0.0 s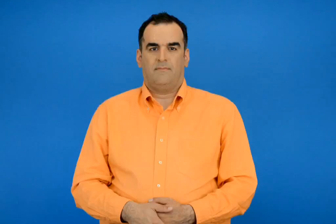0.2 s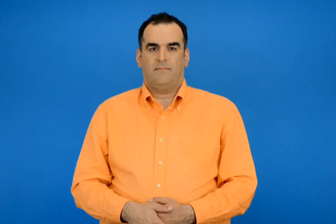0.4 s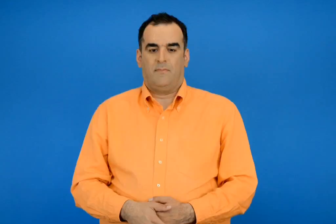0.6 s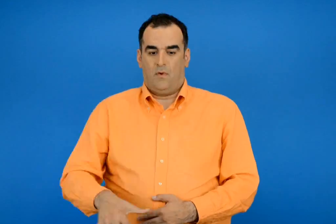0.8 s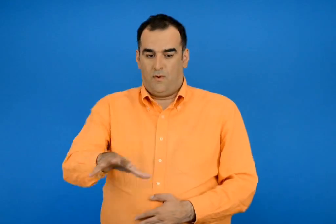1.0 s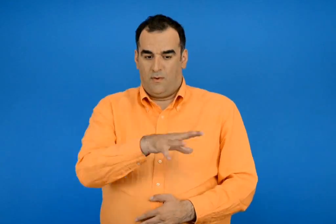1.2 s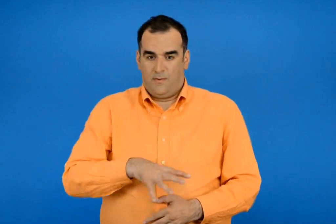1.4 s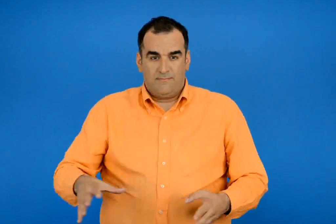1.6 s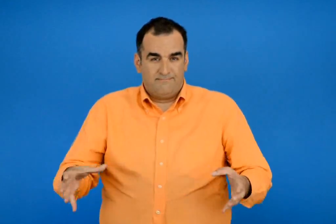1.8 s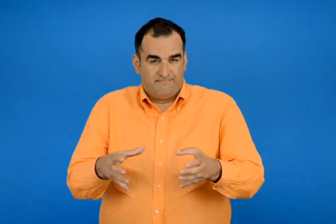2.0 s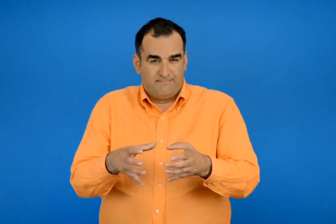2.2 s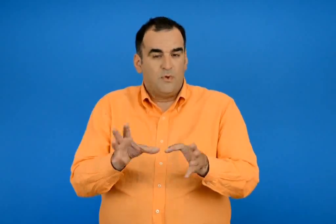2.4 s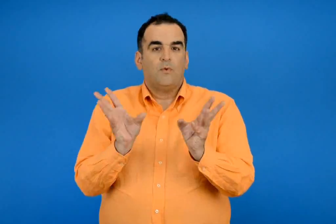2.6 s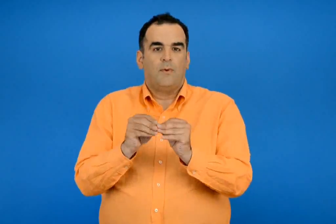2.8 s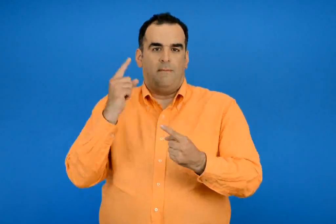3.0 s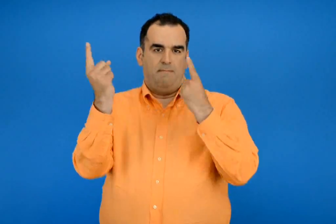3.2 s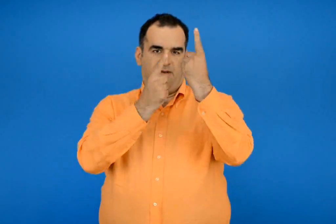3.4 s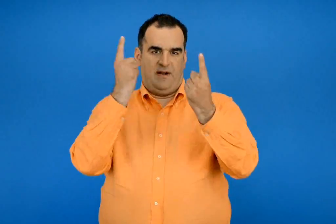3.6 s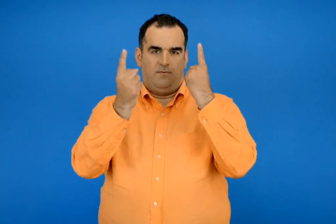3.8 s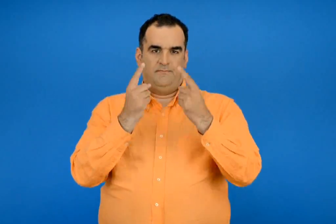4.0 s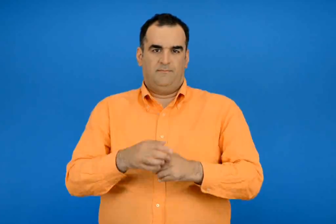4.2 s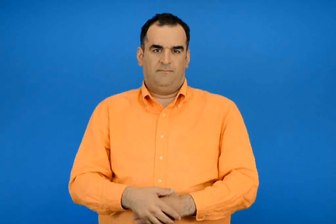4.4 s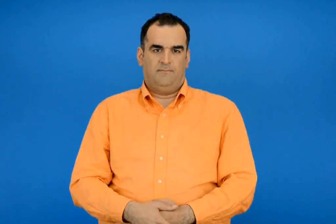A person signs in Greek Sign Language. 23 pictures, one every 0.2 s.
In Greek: όλα αυτά μαζί αποτελούν το περιβάλλον μας
